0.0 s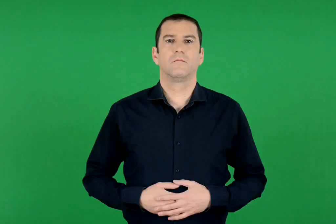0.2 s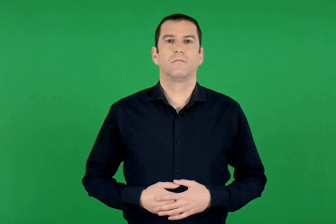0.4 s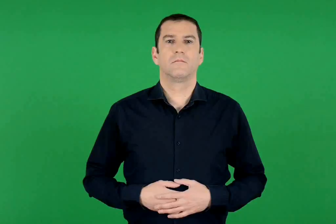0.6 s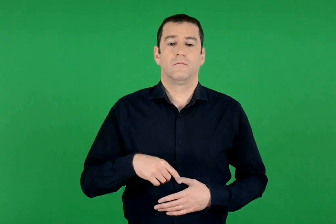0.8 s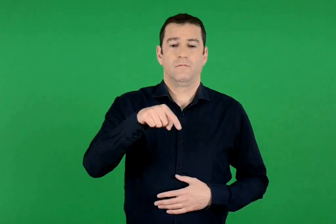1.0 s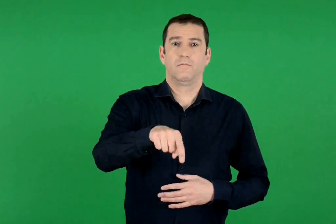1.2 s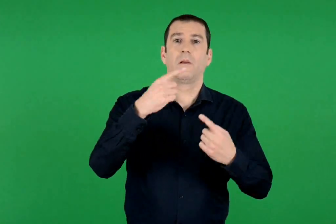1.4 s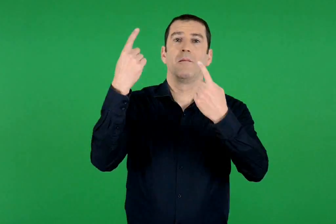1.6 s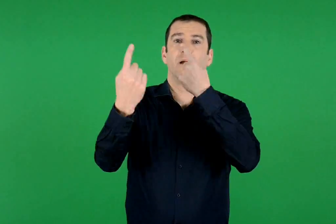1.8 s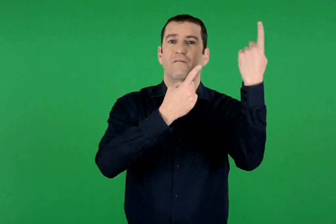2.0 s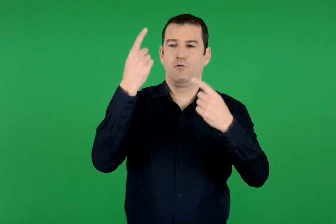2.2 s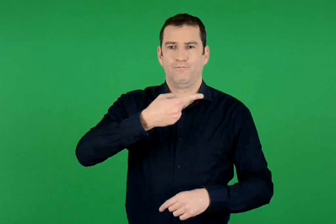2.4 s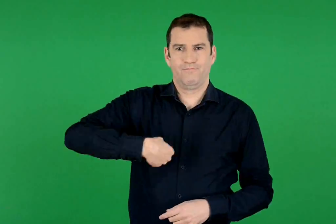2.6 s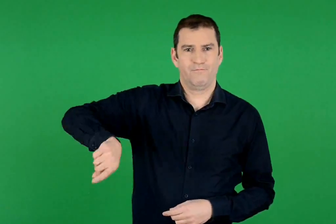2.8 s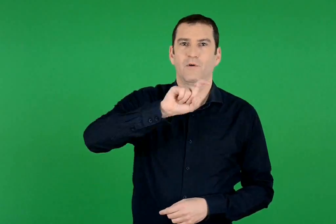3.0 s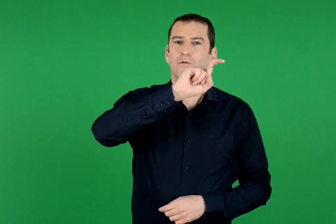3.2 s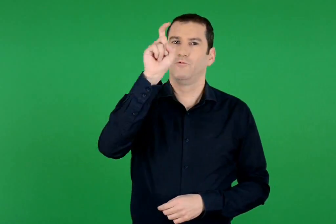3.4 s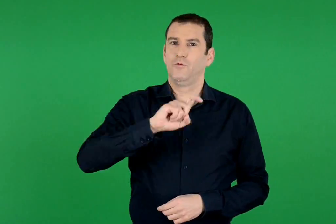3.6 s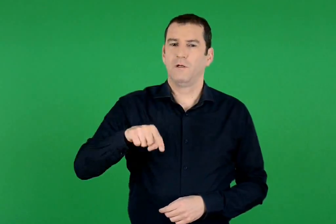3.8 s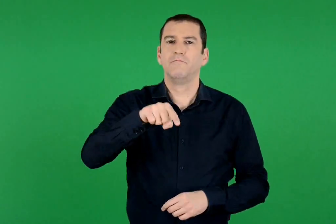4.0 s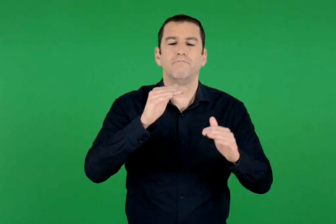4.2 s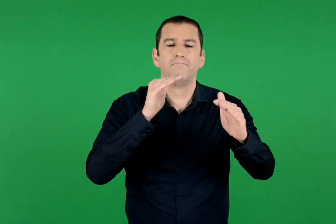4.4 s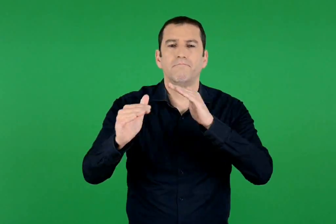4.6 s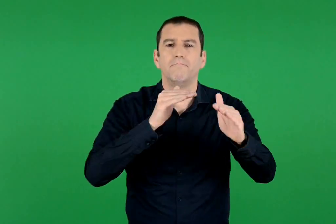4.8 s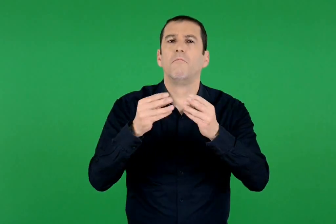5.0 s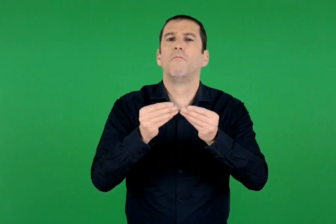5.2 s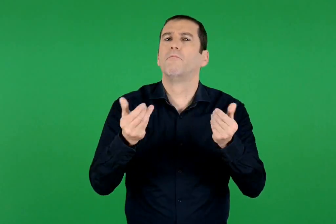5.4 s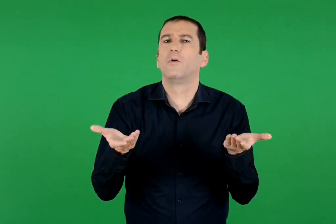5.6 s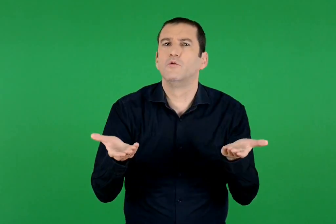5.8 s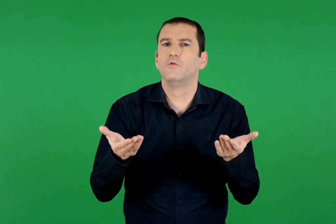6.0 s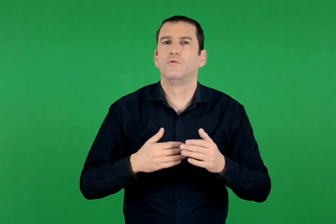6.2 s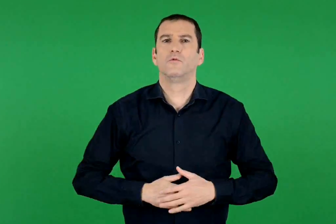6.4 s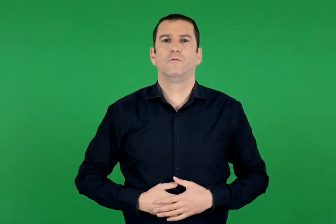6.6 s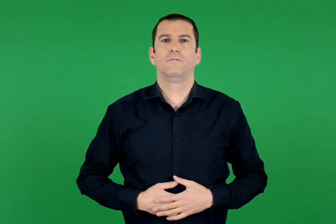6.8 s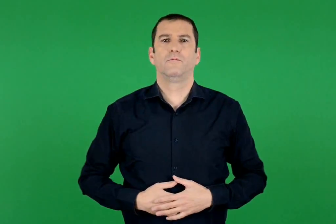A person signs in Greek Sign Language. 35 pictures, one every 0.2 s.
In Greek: πώς φροντίζουμε το περιβάλλον που ζούμε ;
